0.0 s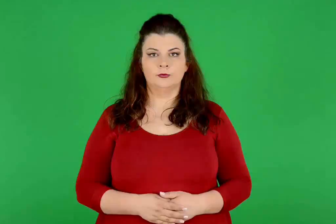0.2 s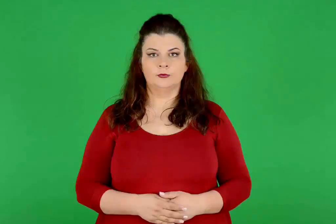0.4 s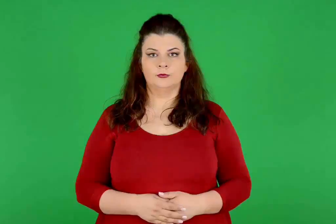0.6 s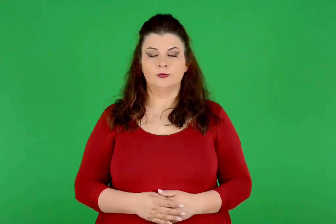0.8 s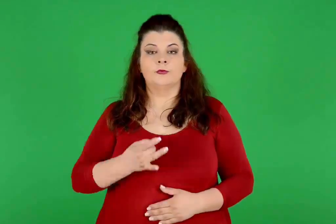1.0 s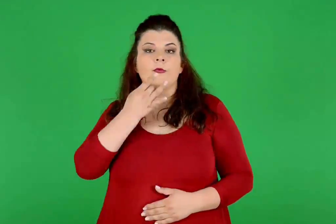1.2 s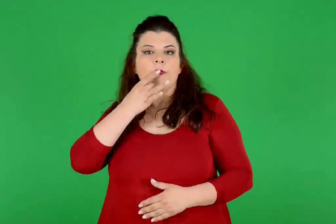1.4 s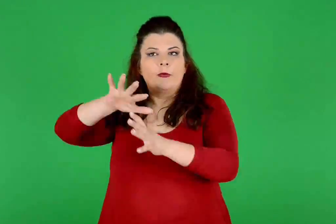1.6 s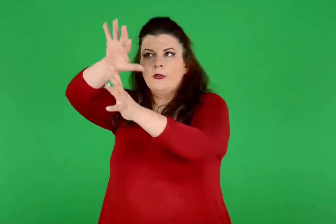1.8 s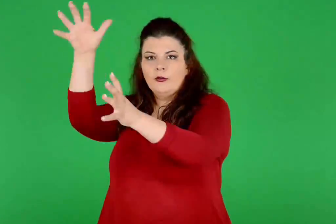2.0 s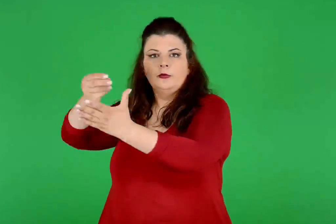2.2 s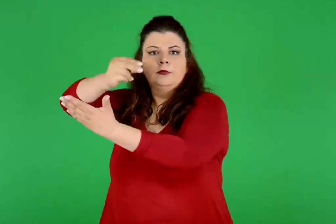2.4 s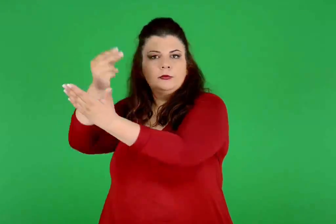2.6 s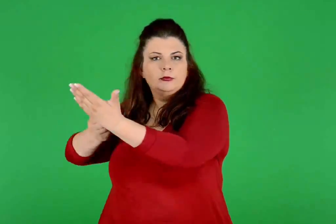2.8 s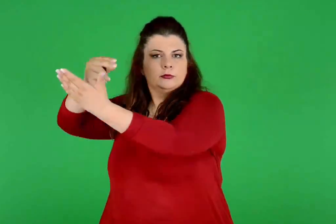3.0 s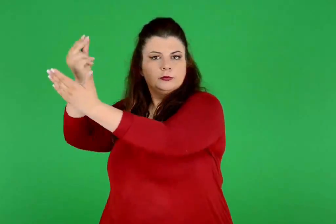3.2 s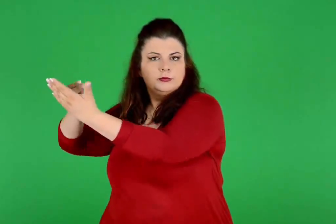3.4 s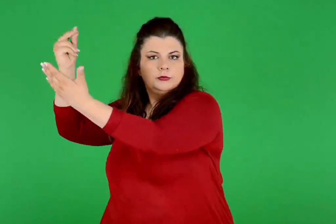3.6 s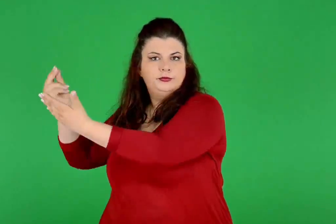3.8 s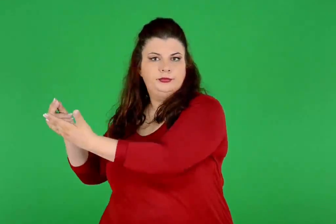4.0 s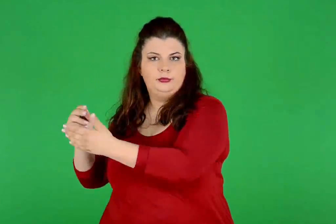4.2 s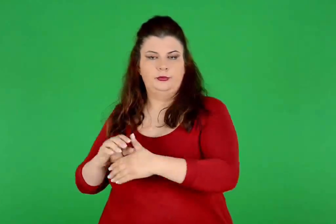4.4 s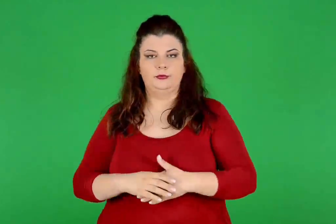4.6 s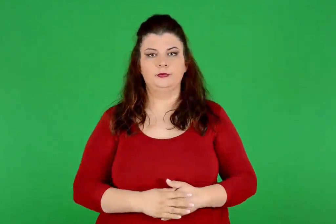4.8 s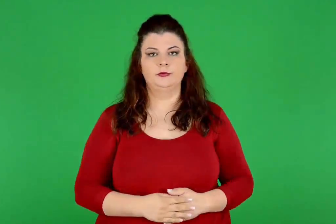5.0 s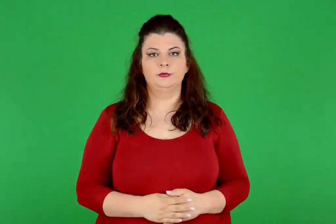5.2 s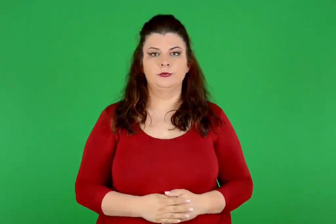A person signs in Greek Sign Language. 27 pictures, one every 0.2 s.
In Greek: βραχογραφίες
